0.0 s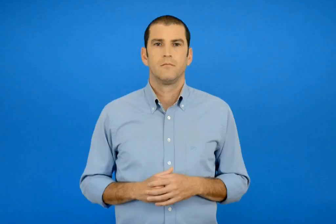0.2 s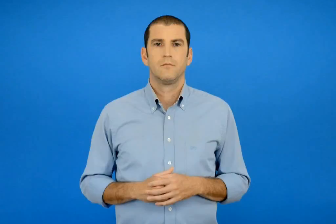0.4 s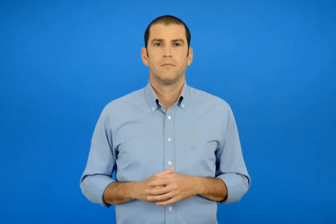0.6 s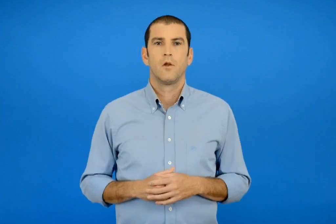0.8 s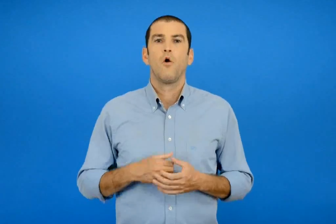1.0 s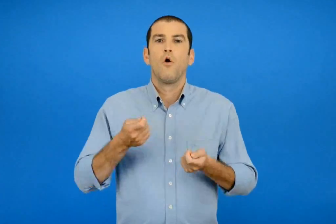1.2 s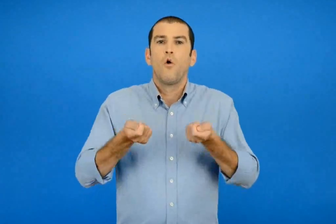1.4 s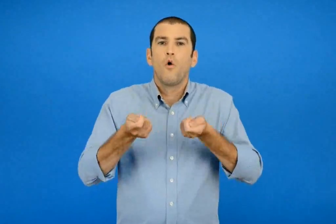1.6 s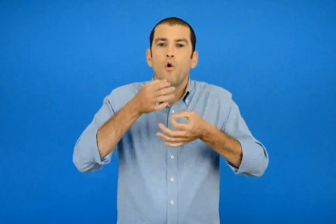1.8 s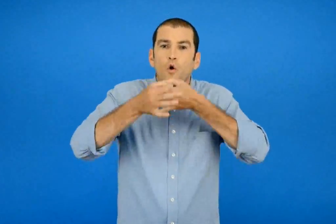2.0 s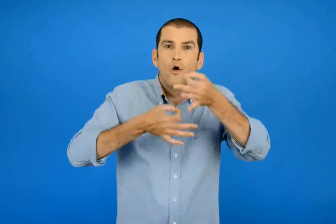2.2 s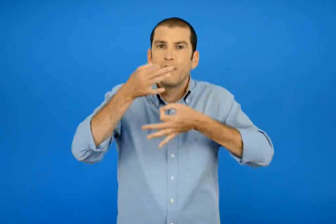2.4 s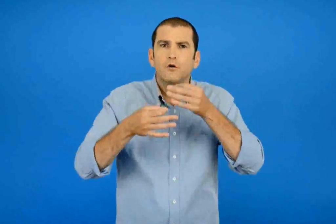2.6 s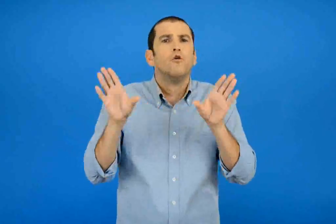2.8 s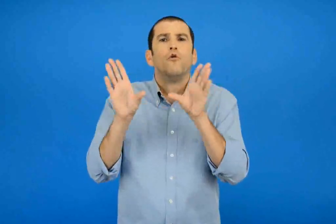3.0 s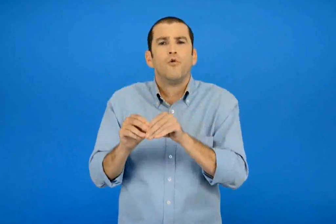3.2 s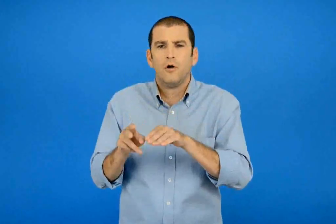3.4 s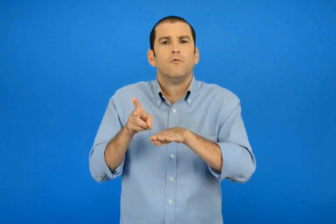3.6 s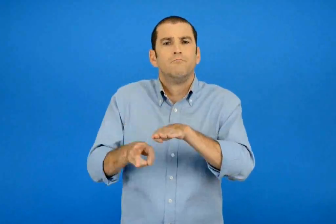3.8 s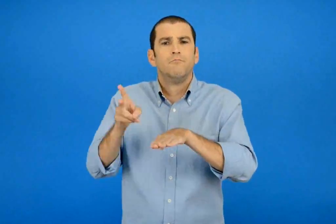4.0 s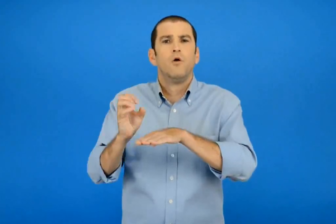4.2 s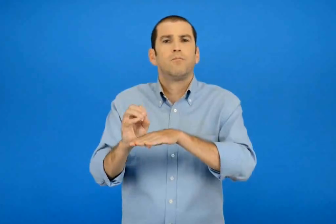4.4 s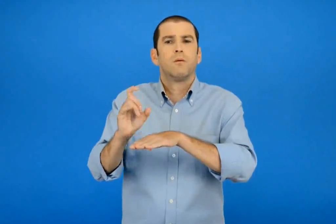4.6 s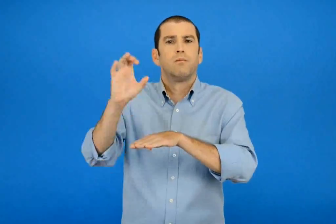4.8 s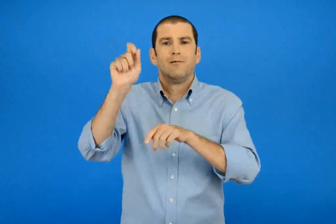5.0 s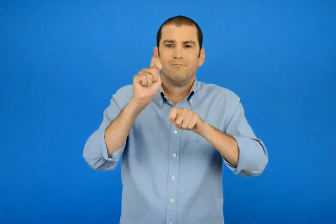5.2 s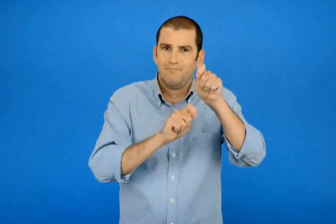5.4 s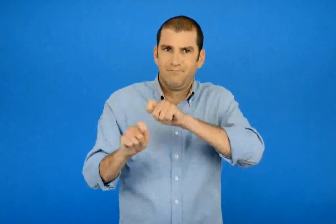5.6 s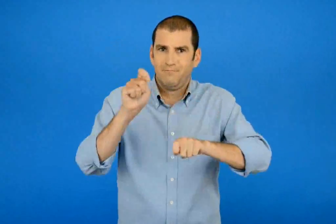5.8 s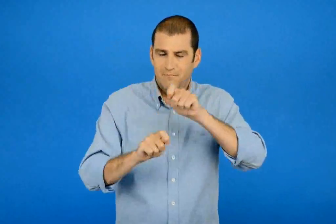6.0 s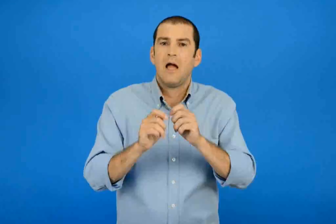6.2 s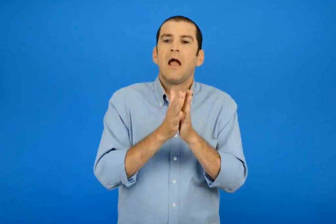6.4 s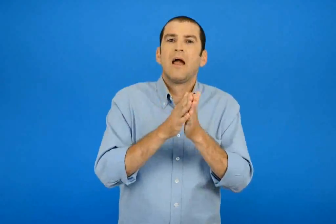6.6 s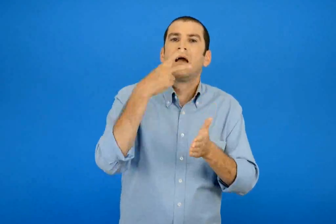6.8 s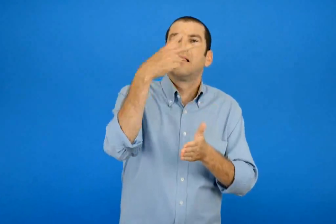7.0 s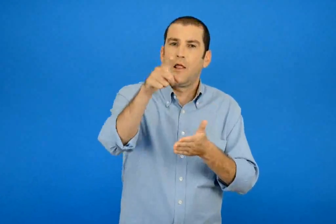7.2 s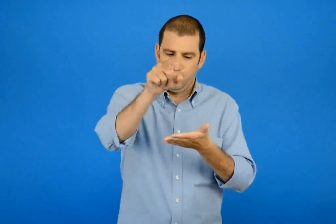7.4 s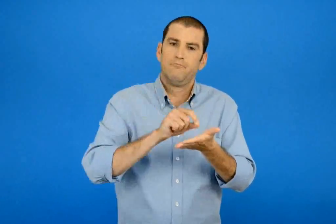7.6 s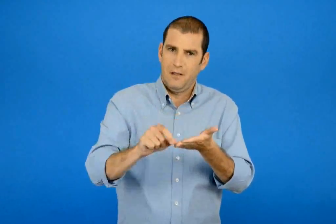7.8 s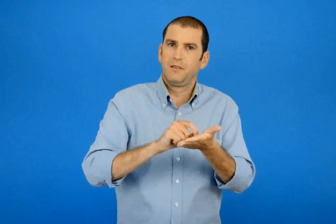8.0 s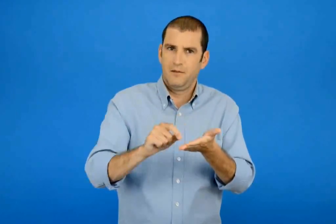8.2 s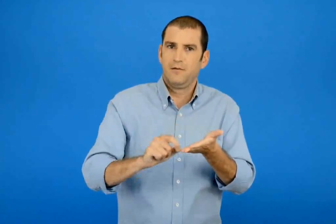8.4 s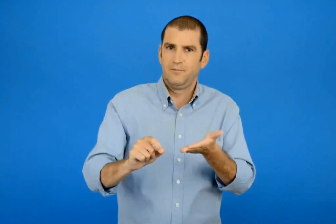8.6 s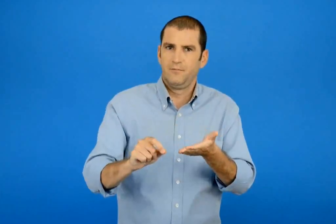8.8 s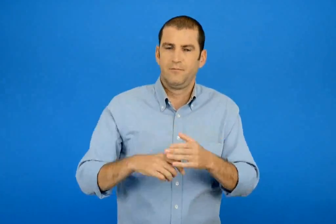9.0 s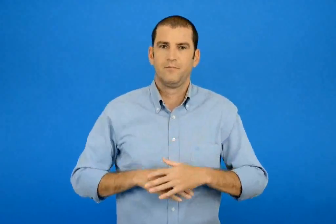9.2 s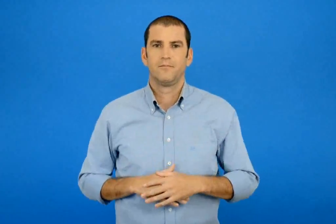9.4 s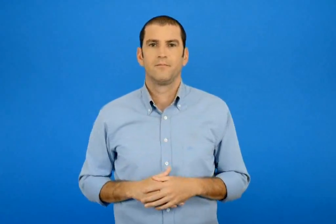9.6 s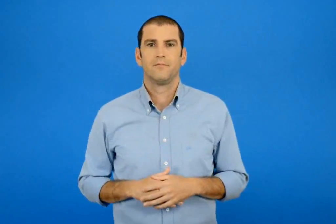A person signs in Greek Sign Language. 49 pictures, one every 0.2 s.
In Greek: γράψε στο τετράδιο σου τις οδηγίες για την κατασκευή της ατμομηχανής
